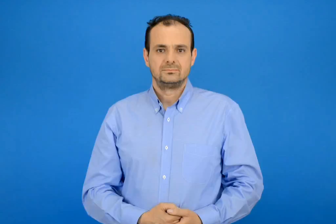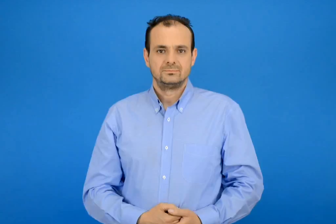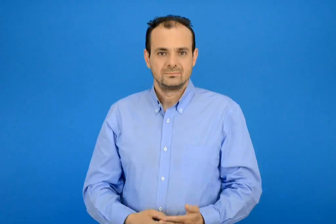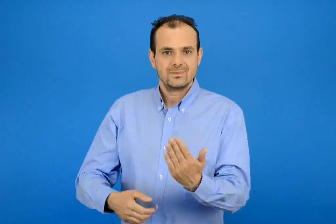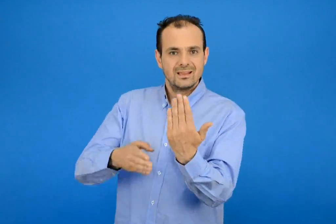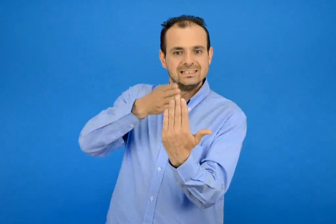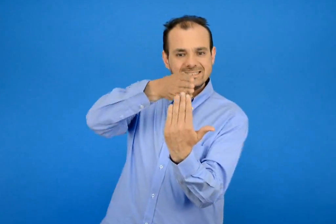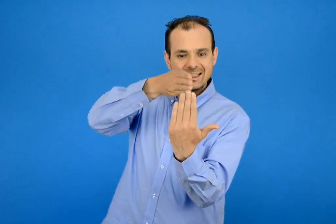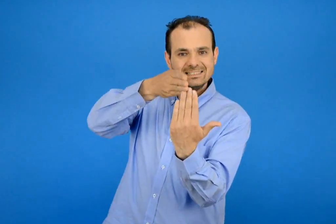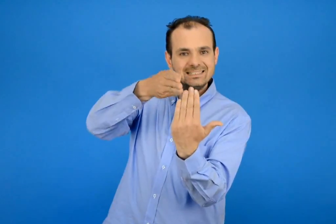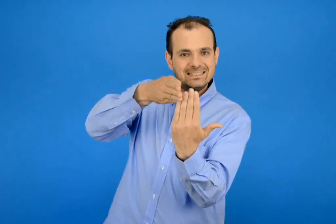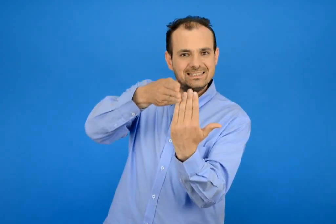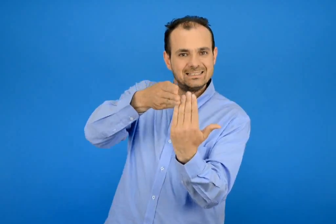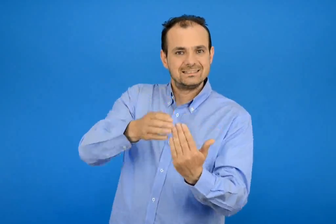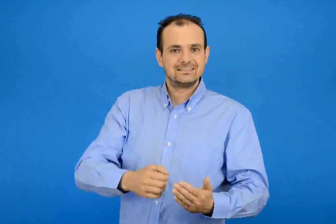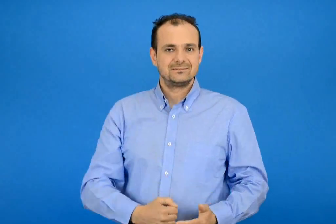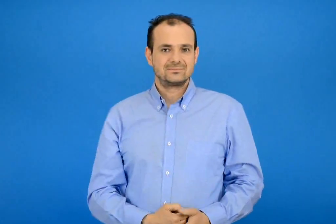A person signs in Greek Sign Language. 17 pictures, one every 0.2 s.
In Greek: στατιστική
